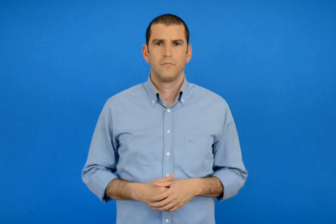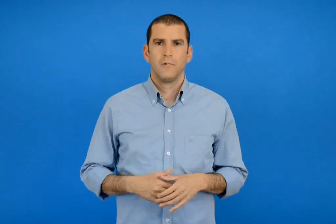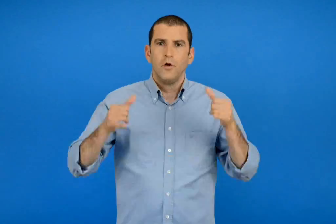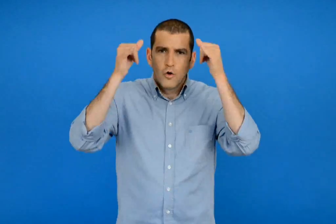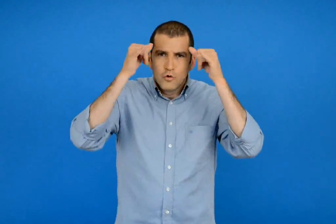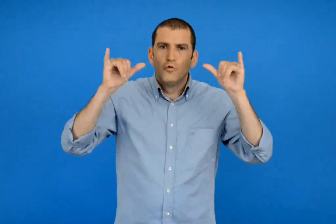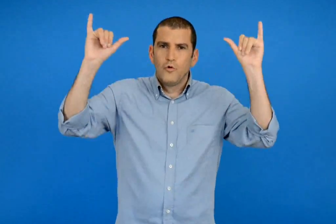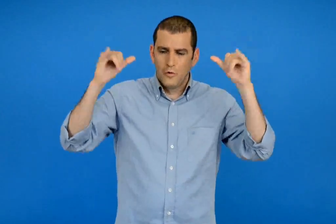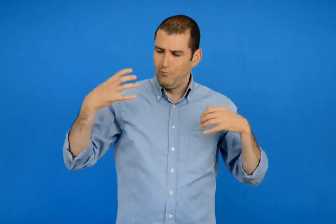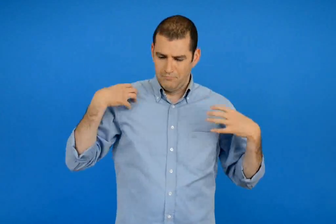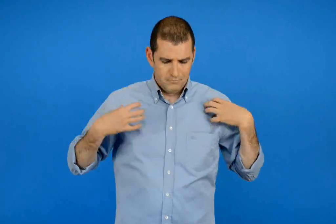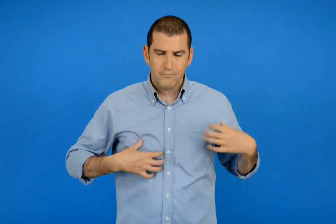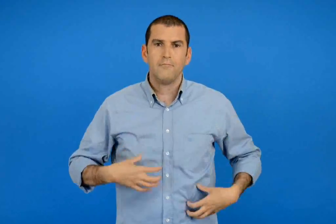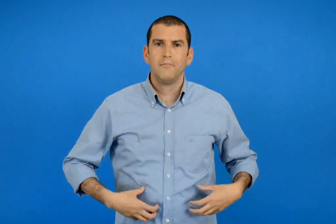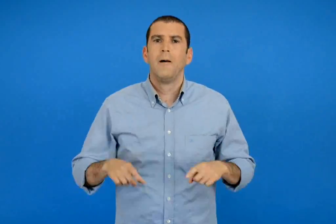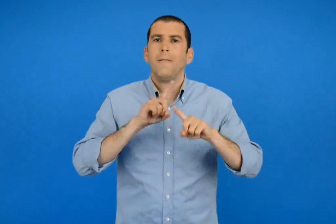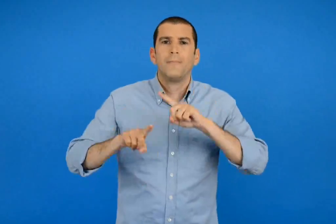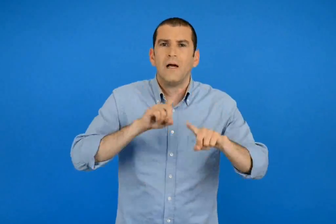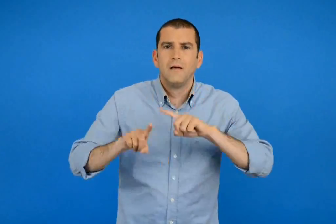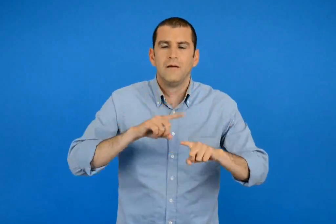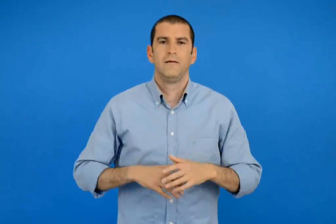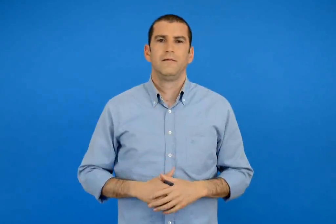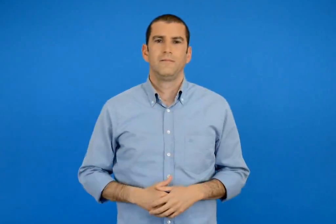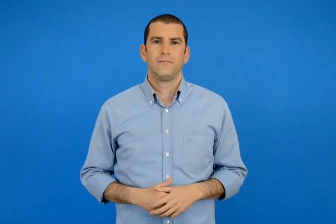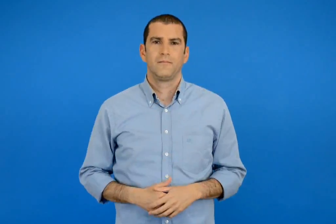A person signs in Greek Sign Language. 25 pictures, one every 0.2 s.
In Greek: ποια είναι τα μέρη ενός ζώου ;
